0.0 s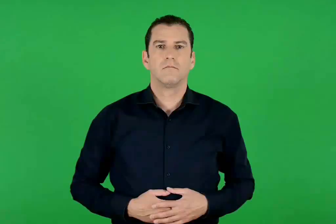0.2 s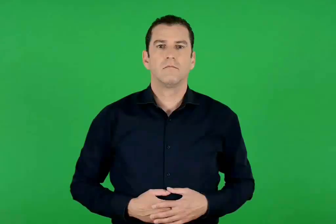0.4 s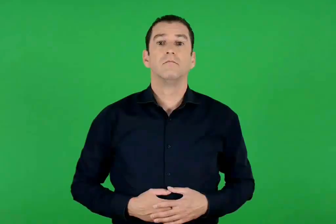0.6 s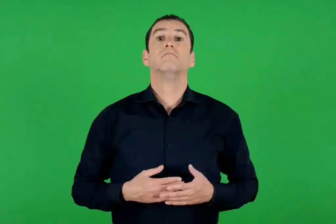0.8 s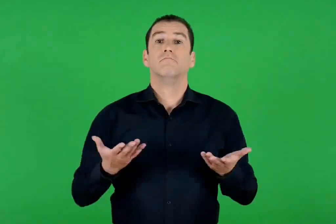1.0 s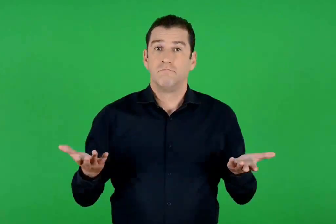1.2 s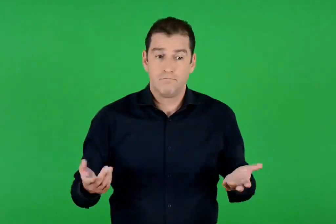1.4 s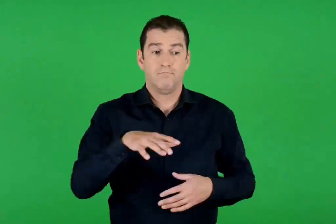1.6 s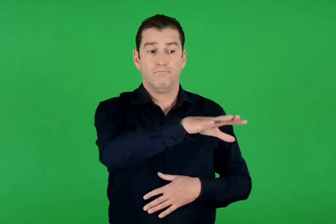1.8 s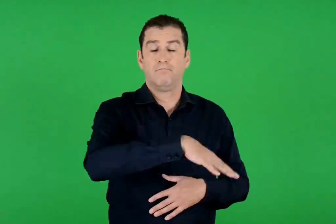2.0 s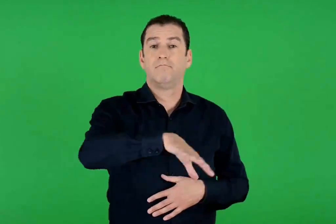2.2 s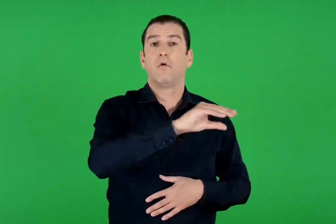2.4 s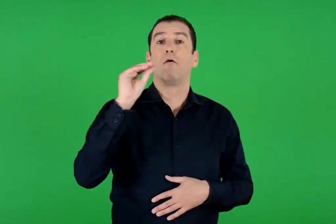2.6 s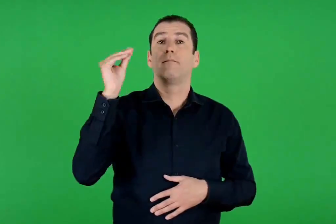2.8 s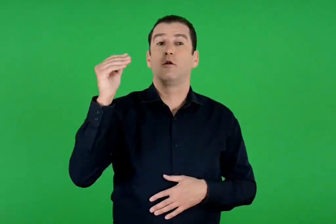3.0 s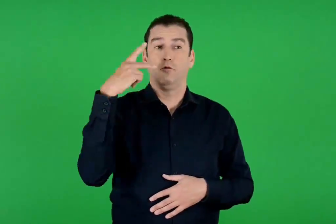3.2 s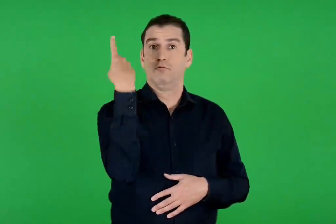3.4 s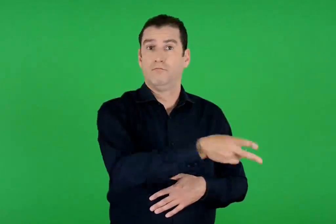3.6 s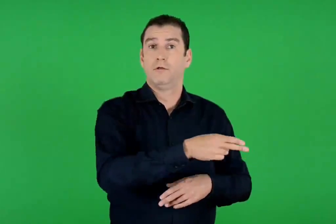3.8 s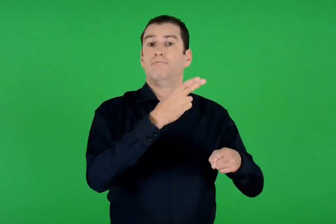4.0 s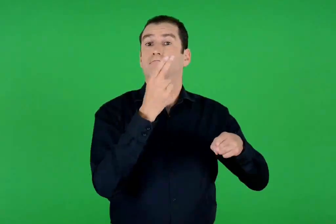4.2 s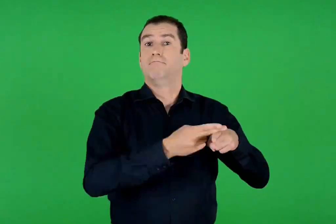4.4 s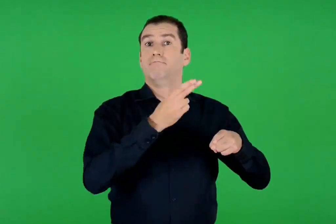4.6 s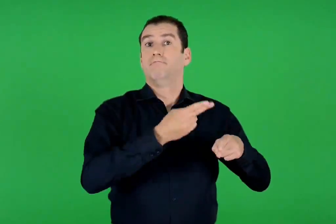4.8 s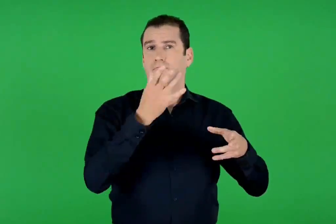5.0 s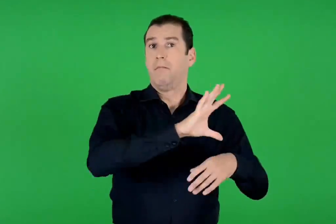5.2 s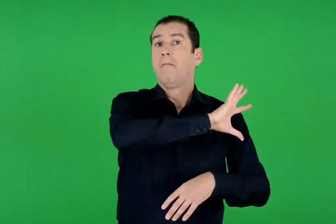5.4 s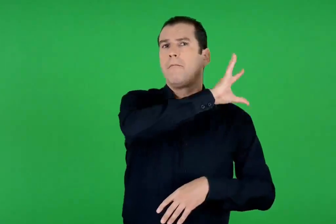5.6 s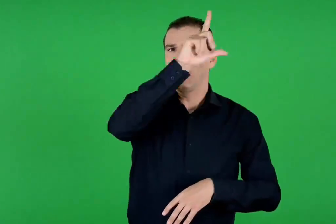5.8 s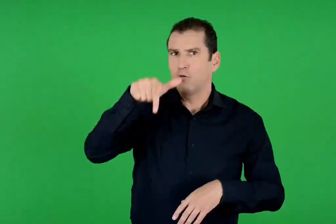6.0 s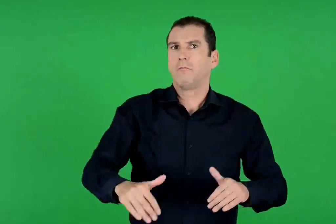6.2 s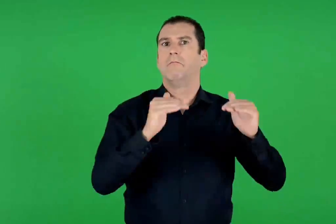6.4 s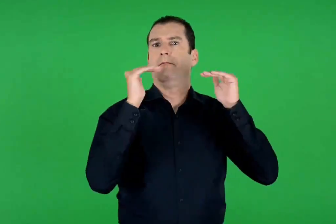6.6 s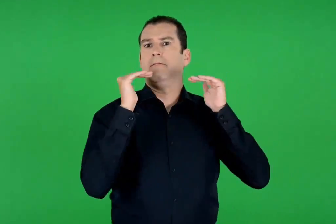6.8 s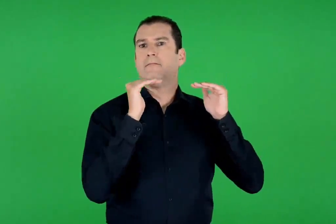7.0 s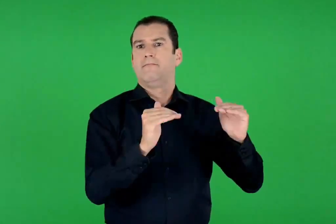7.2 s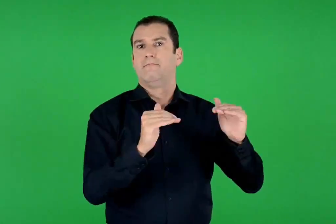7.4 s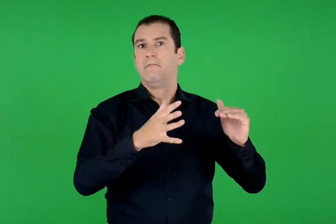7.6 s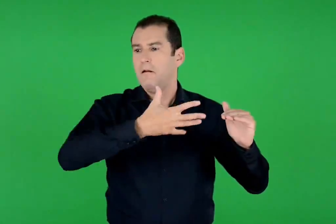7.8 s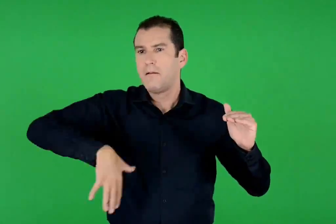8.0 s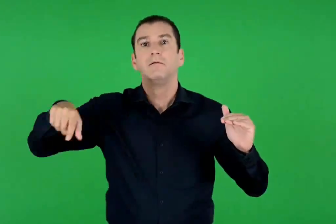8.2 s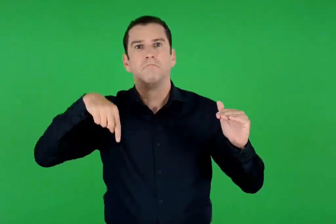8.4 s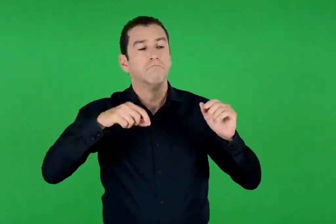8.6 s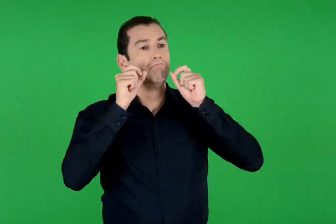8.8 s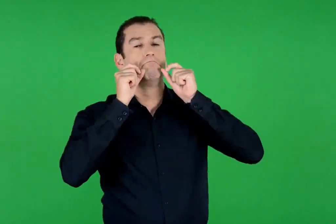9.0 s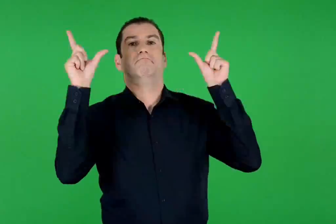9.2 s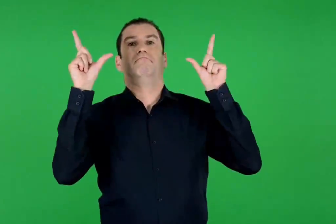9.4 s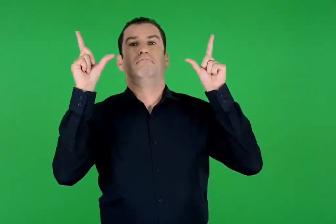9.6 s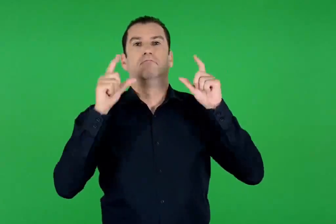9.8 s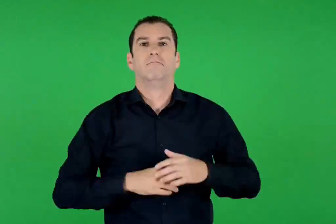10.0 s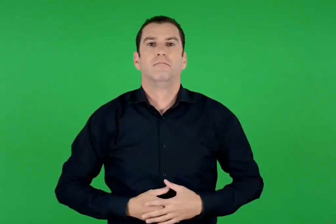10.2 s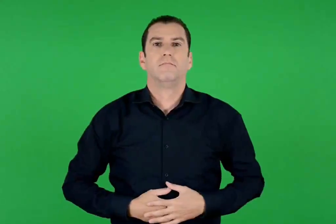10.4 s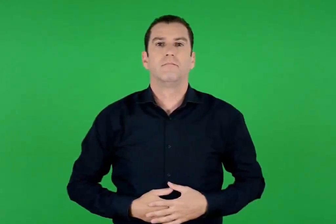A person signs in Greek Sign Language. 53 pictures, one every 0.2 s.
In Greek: όμως , η λάμψη του πολιτισμού τους μένει για πάντα άσβεστη και προκαλεί και σήμερα τον θαυμασμό μας
